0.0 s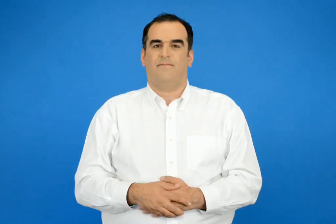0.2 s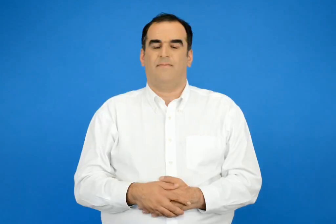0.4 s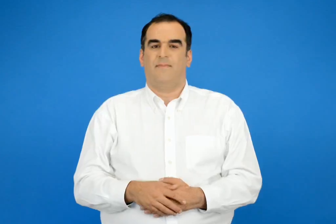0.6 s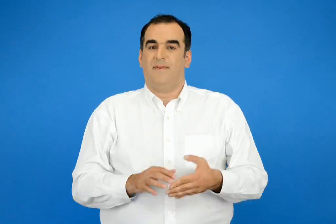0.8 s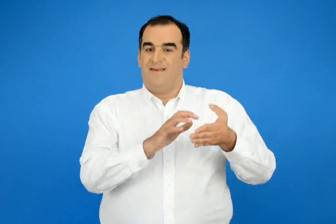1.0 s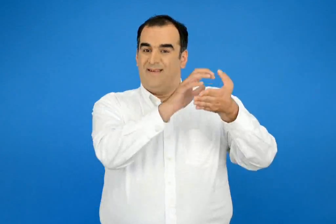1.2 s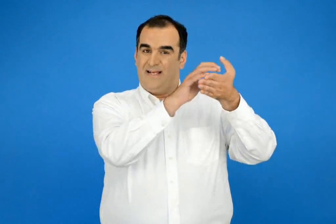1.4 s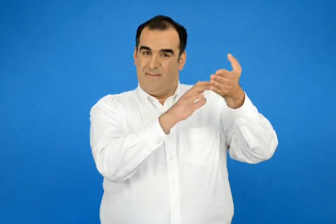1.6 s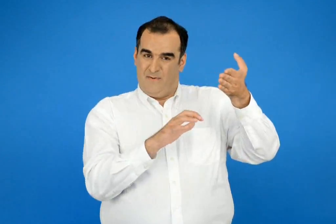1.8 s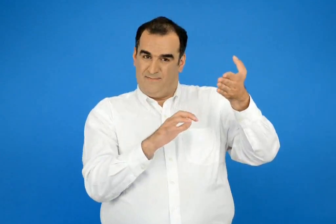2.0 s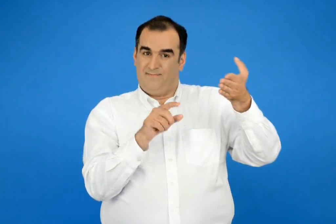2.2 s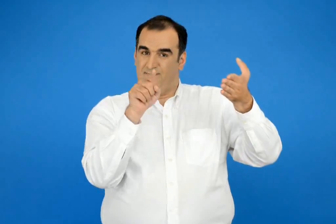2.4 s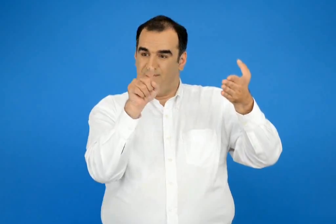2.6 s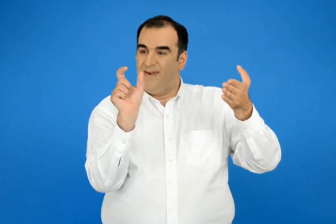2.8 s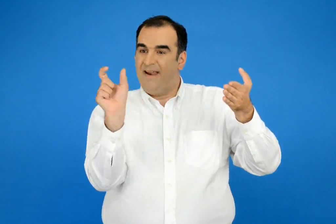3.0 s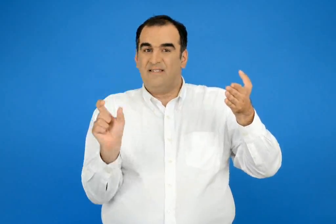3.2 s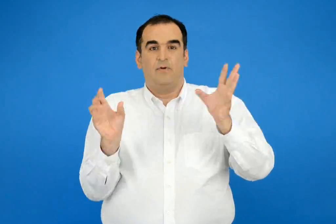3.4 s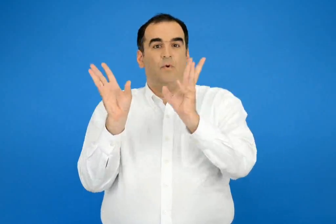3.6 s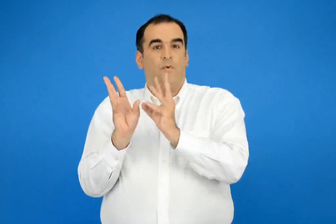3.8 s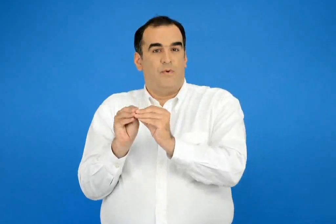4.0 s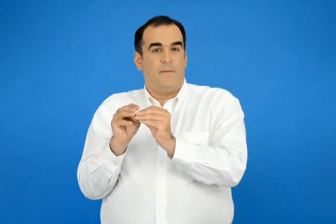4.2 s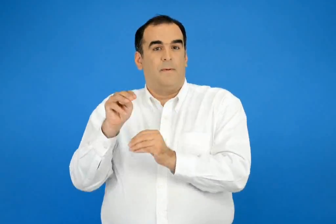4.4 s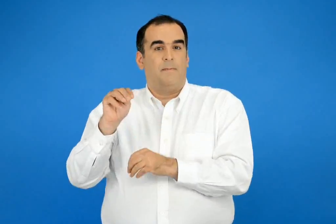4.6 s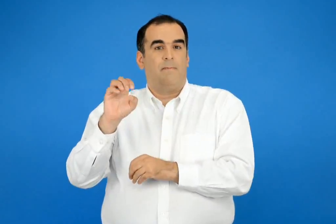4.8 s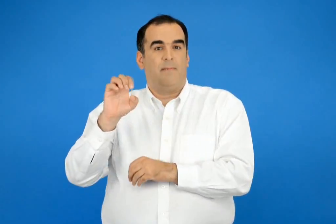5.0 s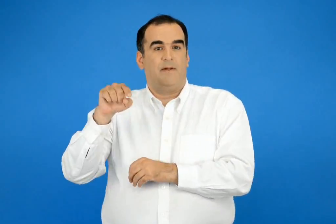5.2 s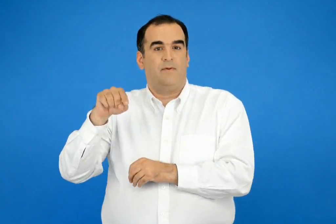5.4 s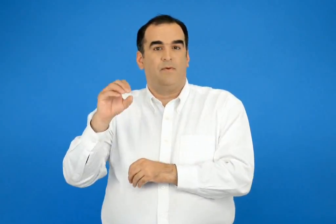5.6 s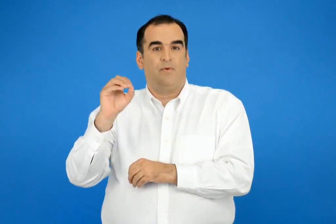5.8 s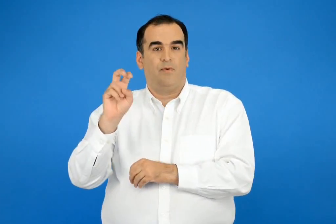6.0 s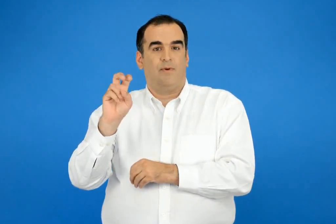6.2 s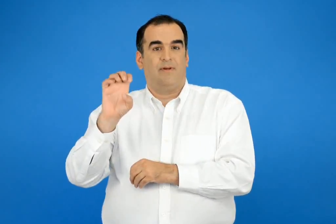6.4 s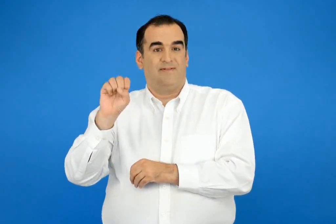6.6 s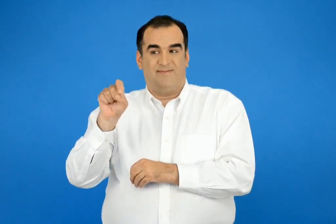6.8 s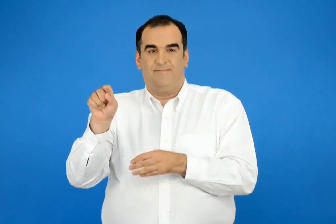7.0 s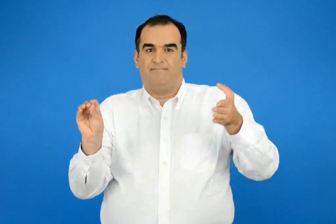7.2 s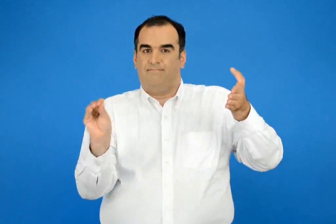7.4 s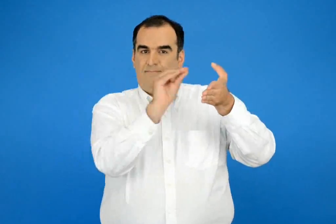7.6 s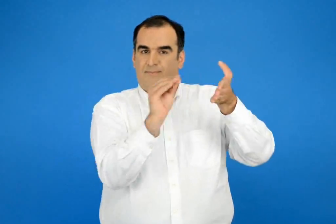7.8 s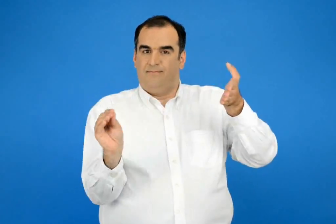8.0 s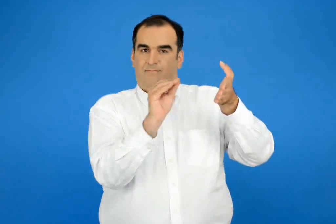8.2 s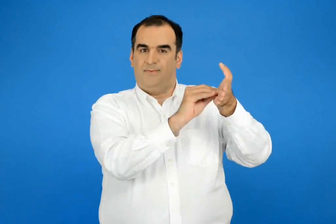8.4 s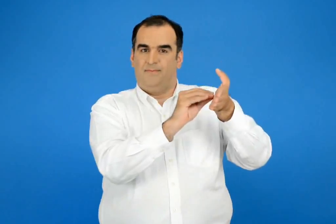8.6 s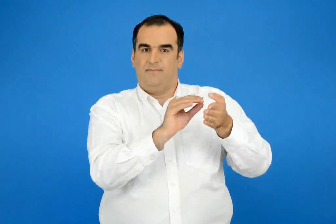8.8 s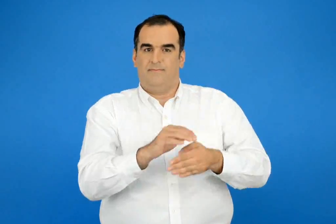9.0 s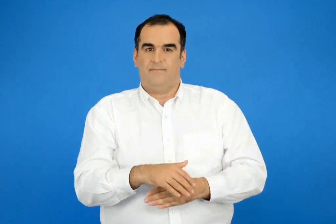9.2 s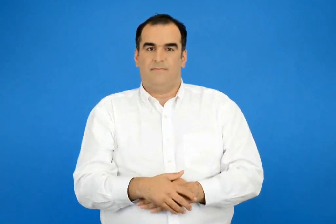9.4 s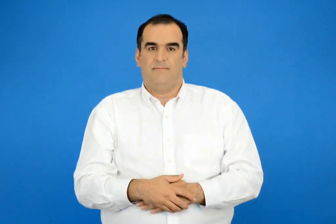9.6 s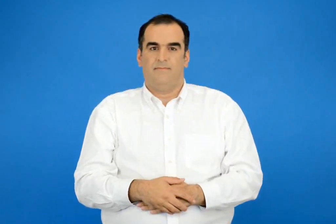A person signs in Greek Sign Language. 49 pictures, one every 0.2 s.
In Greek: συμπλήρωσε το κείμενο με τις παρακάτω μετοχές
